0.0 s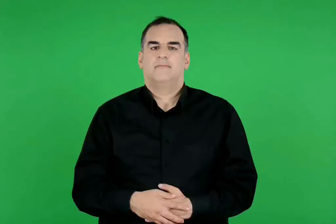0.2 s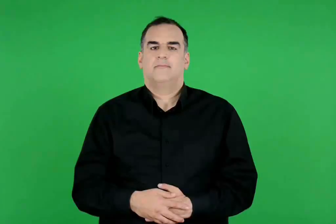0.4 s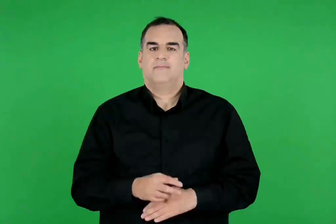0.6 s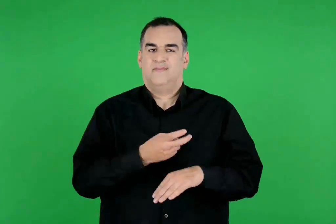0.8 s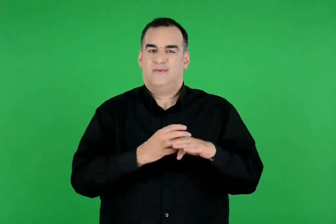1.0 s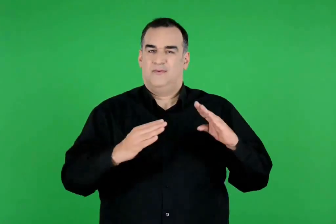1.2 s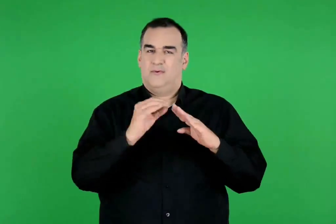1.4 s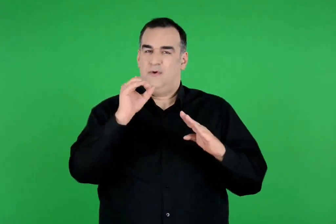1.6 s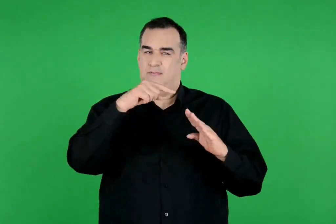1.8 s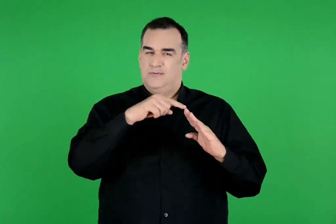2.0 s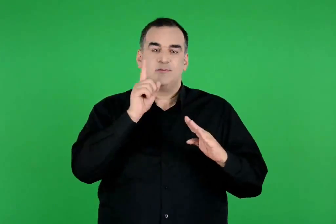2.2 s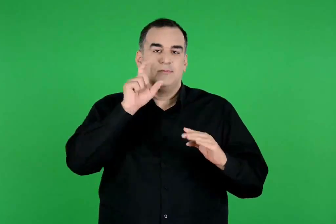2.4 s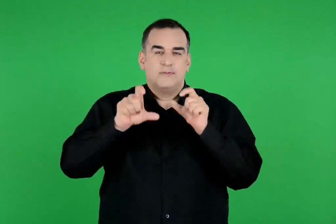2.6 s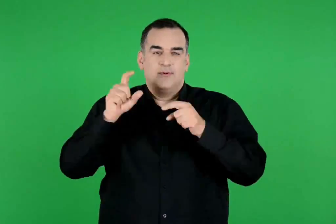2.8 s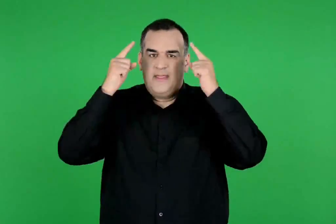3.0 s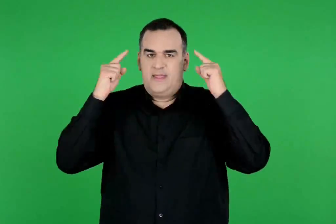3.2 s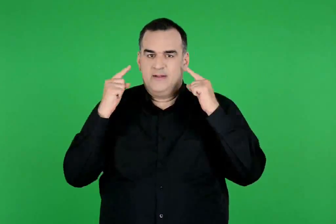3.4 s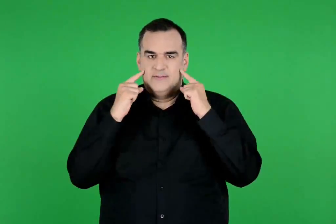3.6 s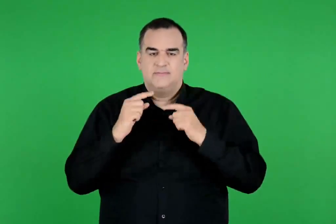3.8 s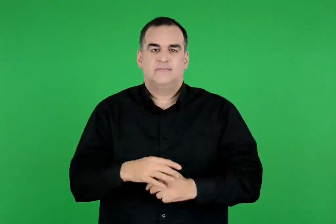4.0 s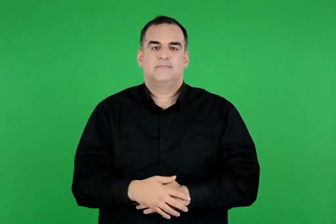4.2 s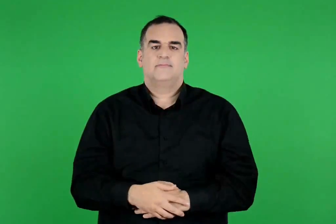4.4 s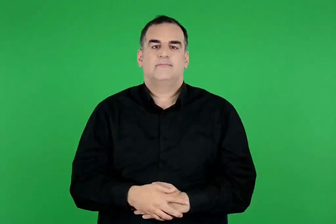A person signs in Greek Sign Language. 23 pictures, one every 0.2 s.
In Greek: οι θεές του ολύμπου
